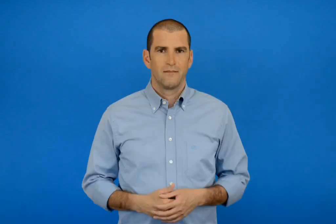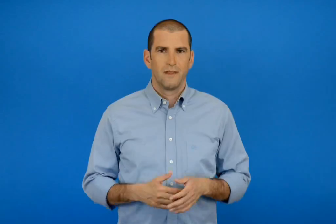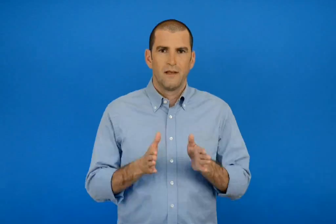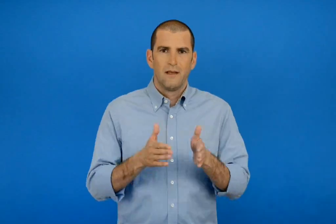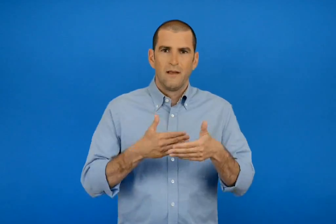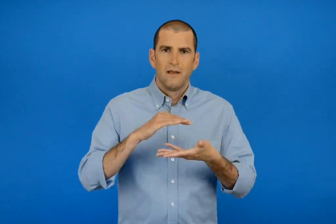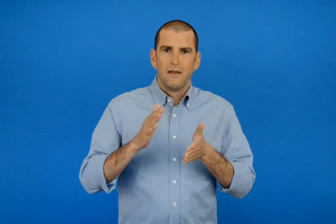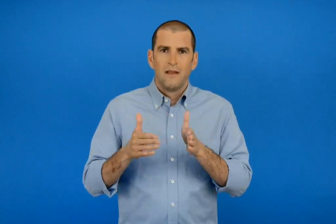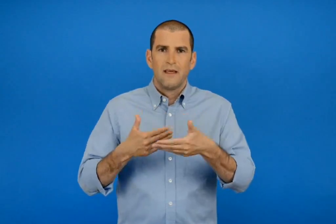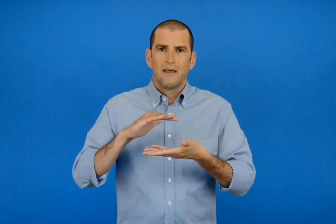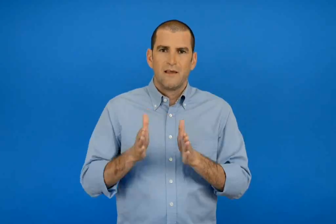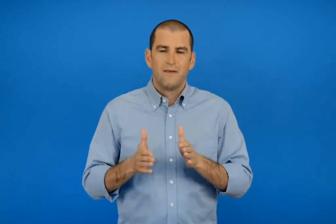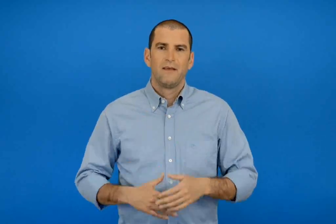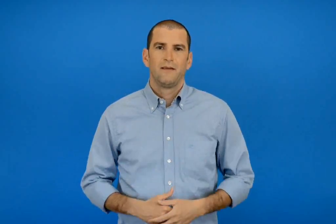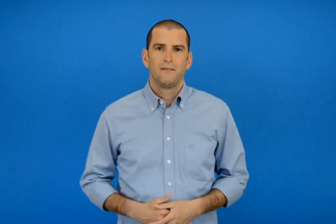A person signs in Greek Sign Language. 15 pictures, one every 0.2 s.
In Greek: κύβοι
